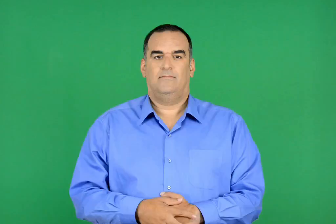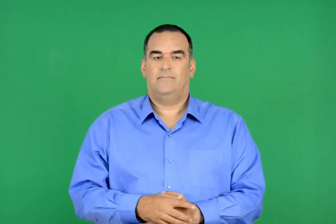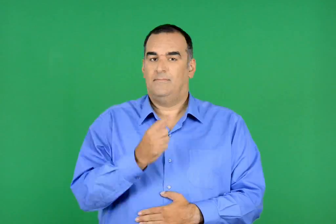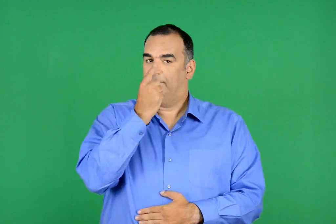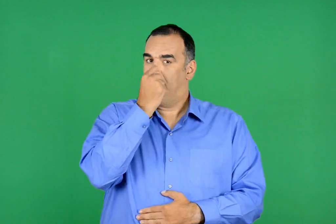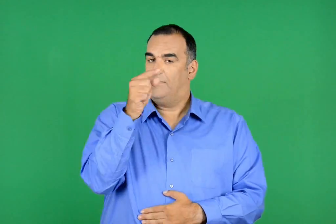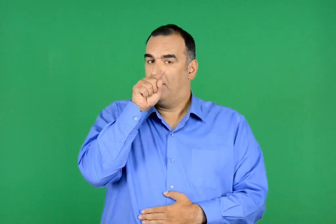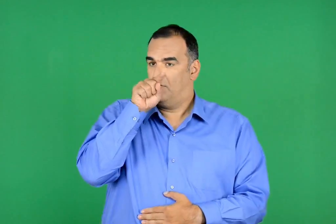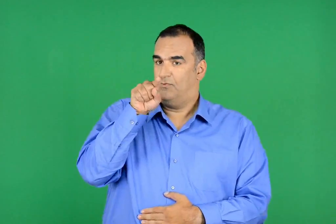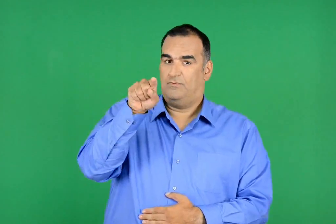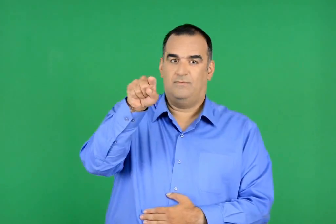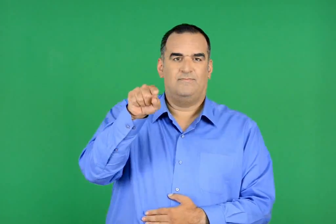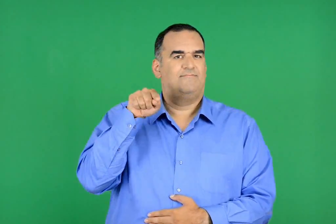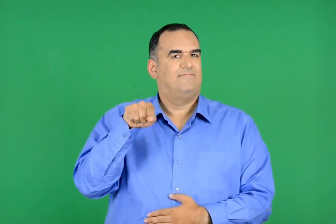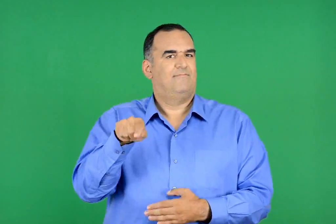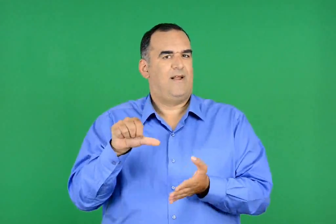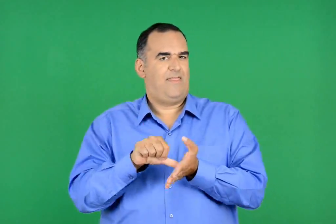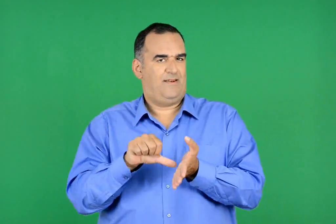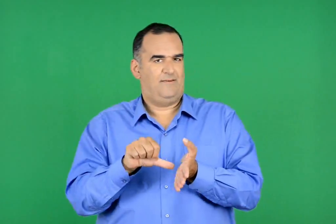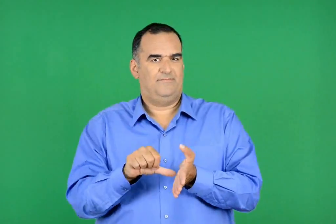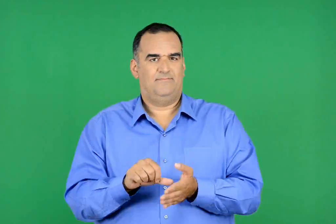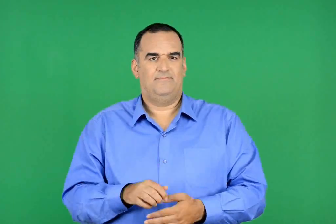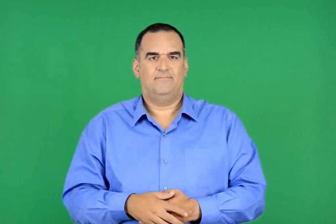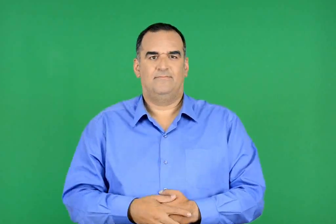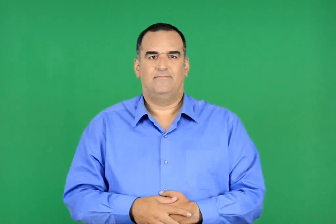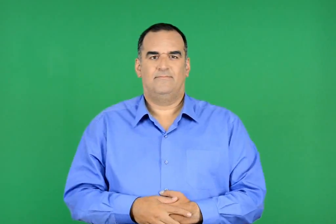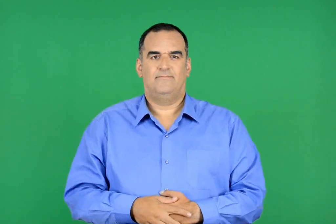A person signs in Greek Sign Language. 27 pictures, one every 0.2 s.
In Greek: ο πινόκιο στην αθήνα
